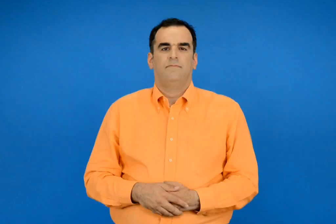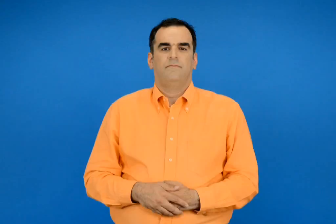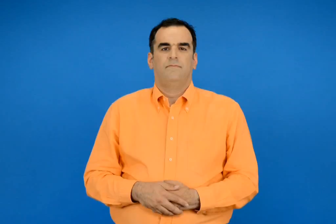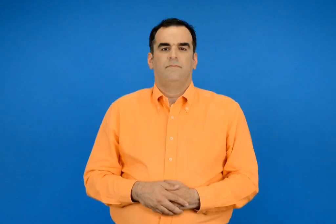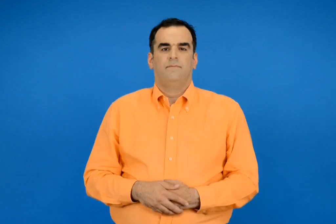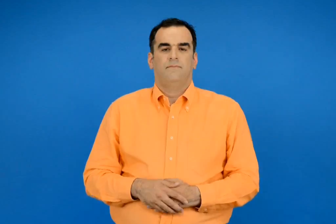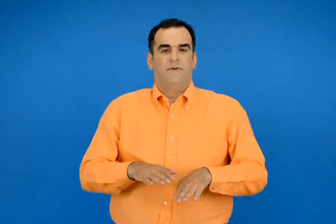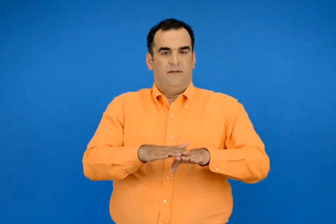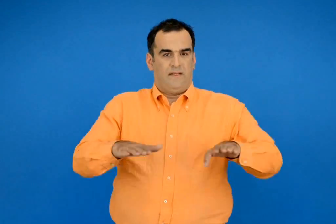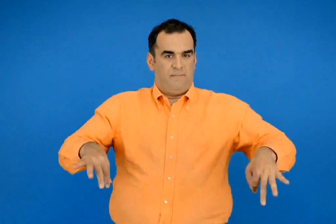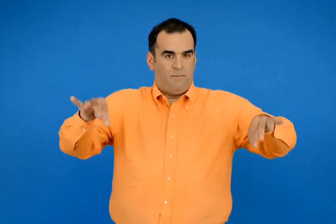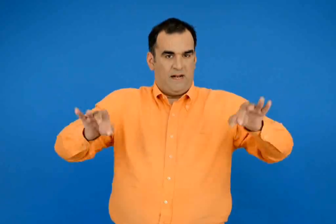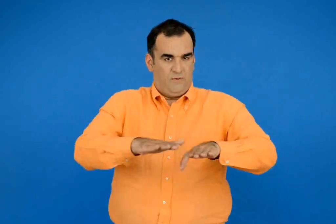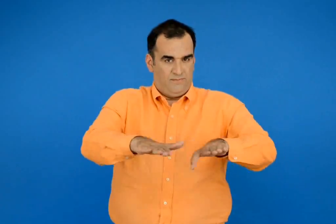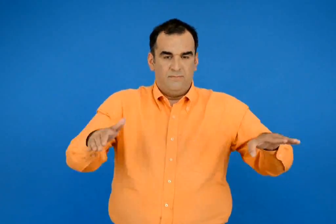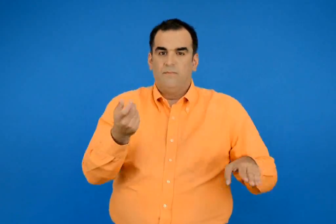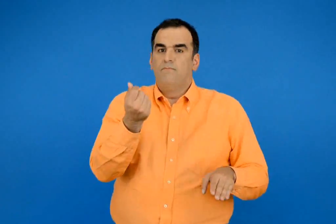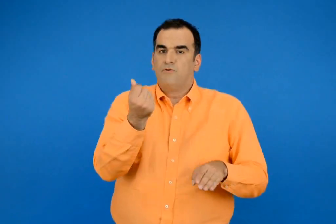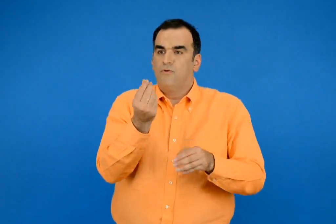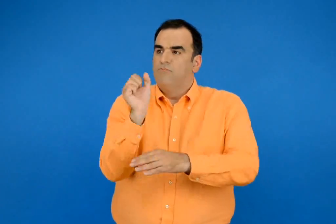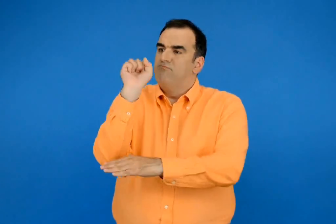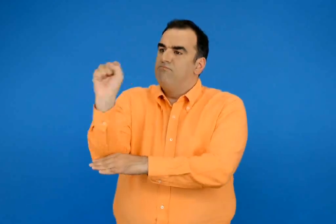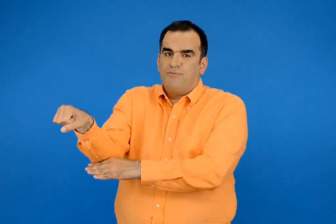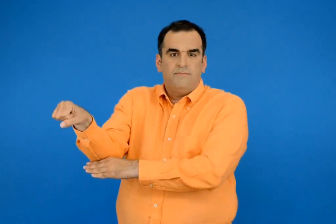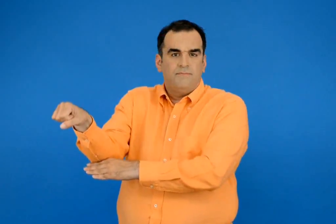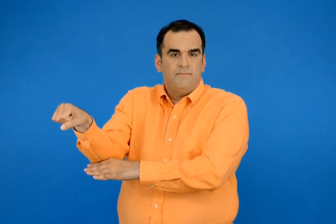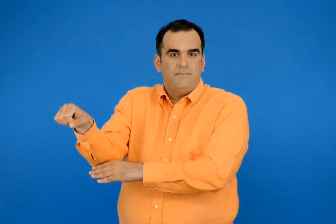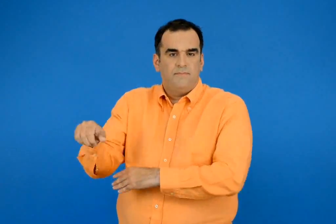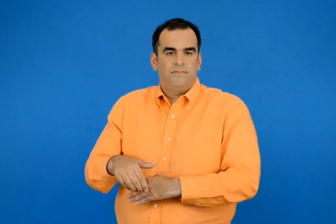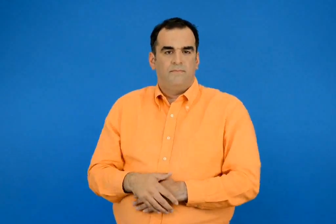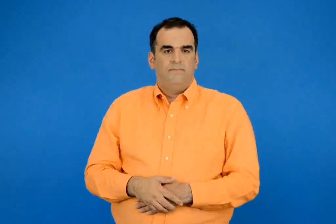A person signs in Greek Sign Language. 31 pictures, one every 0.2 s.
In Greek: ποσό περισσότερο κοστίζει το τραπεζομάντιλο
